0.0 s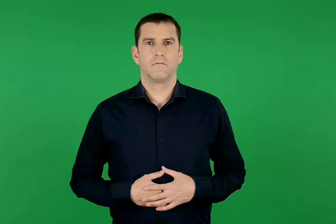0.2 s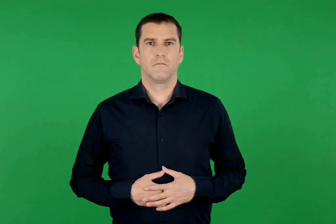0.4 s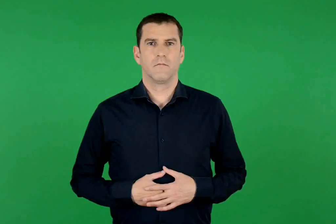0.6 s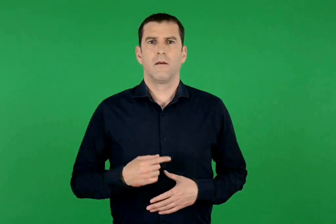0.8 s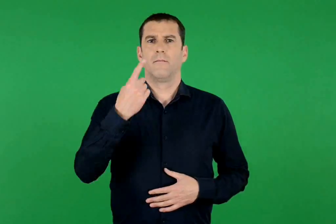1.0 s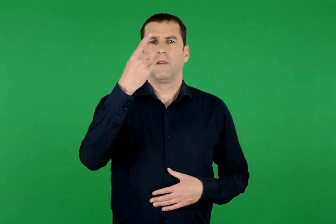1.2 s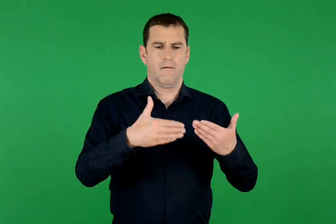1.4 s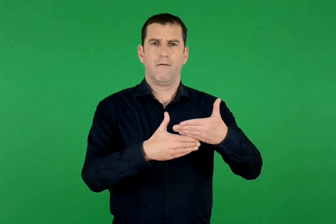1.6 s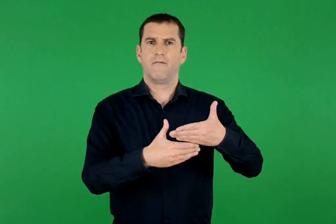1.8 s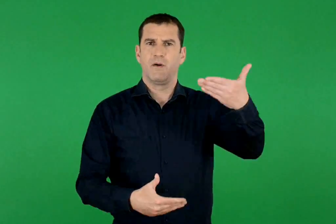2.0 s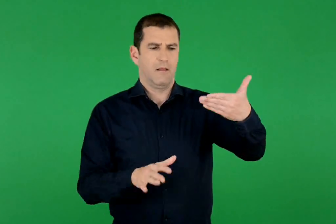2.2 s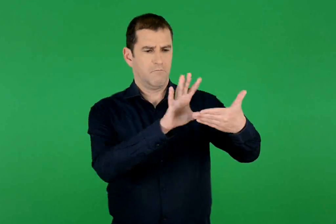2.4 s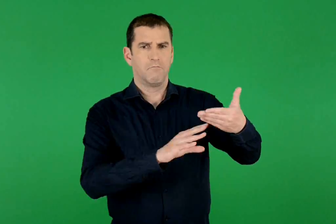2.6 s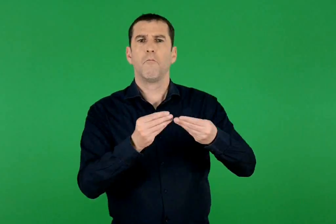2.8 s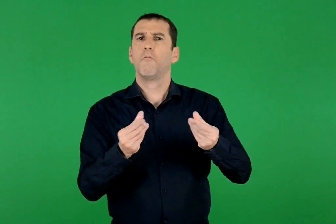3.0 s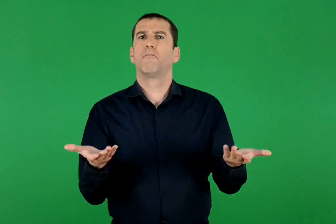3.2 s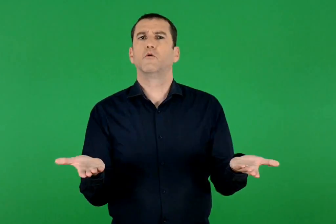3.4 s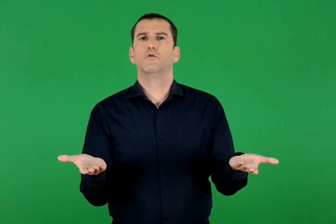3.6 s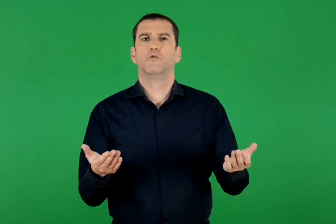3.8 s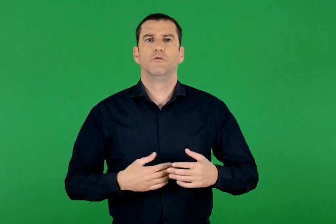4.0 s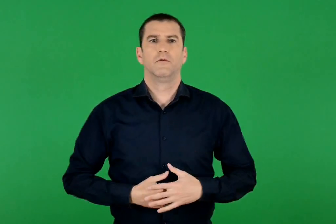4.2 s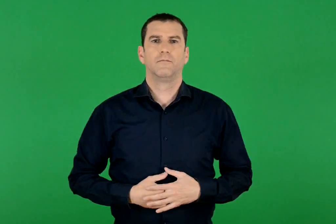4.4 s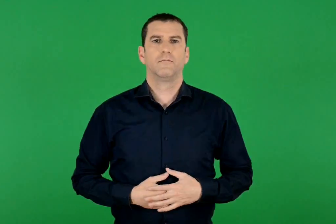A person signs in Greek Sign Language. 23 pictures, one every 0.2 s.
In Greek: πώς είναι μία εφημερίδα ;
